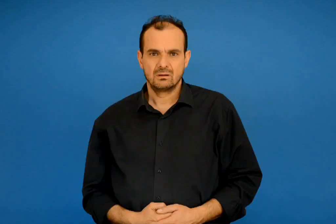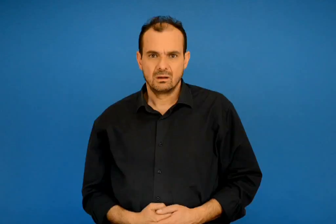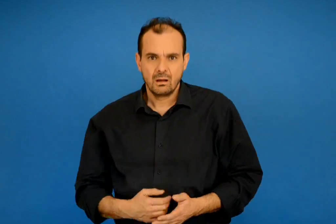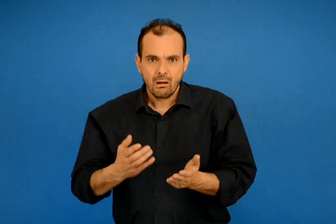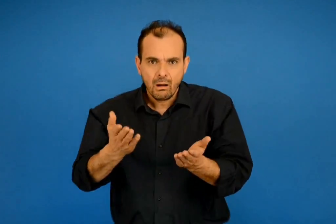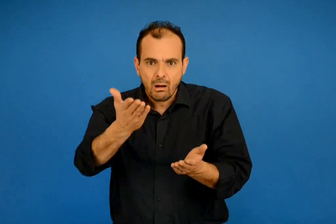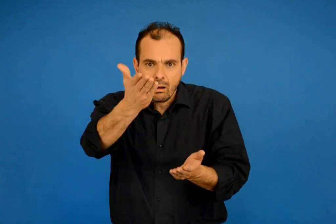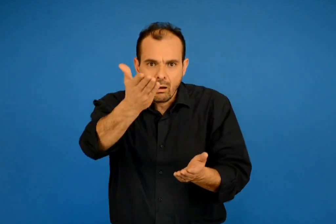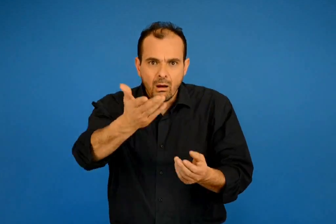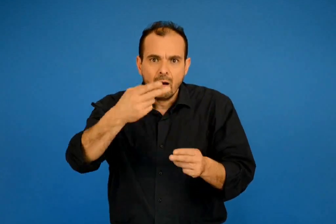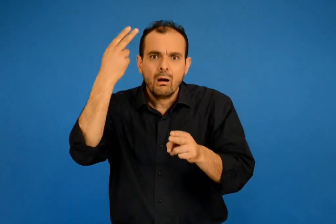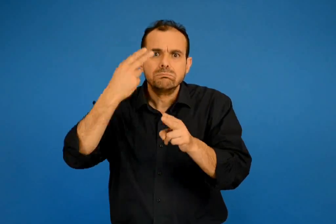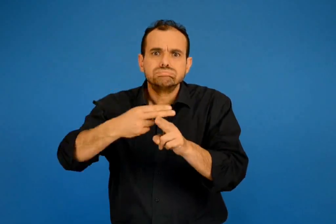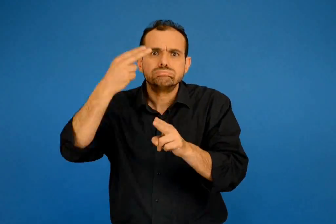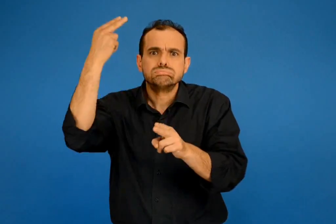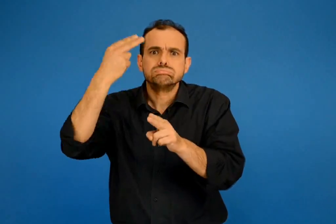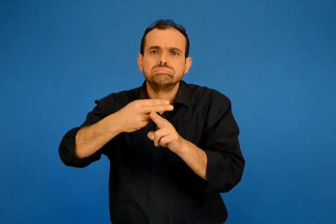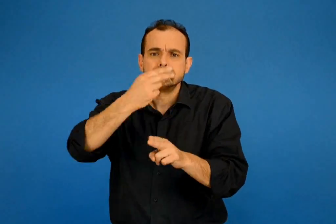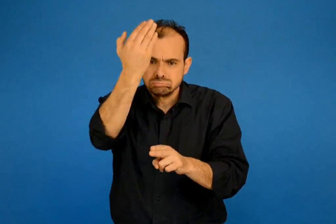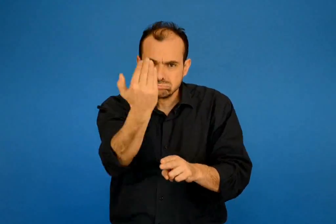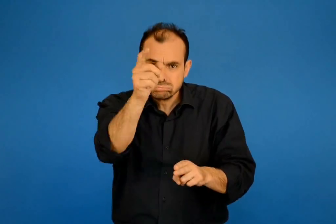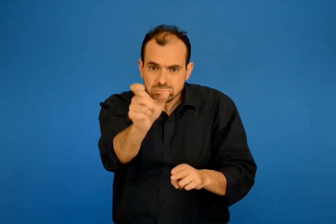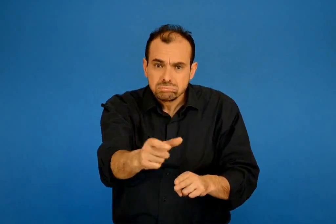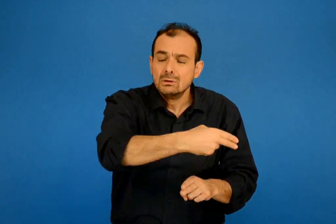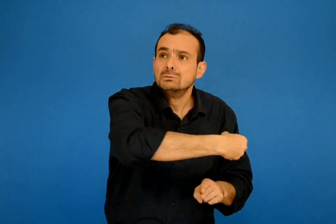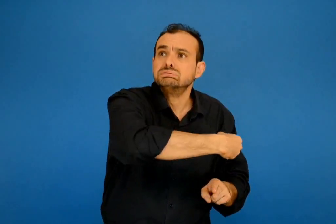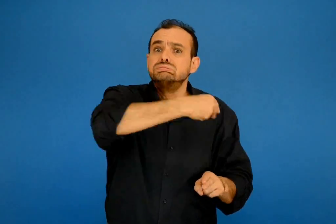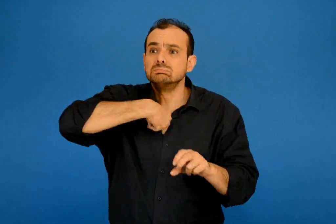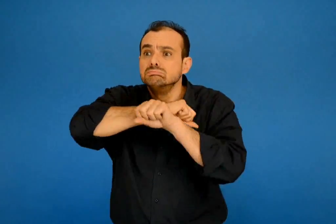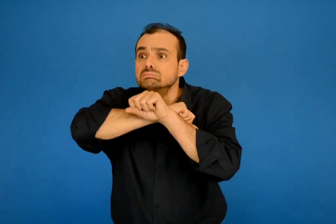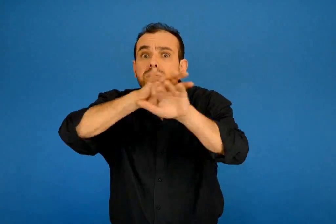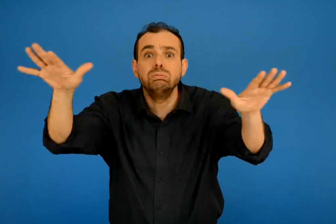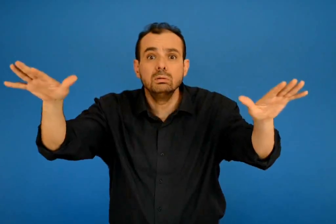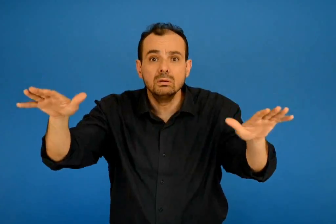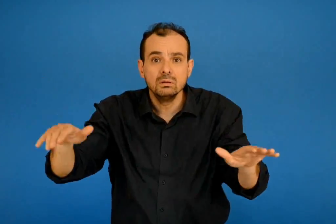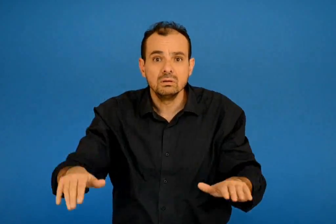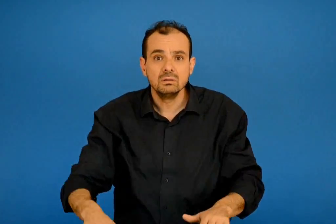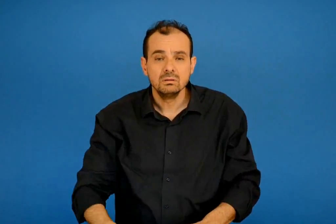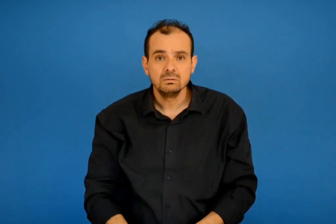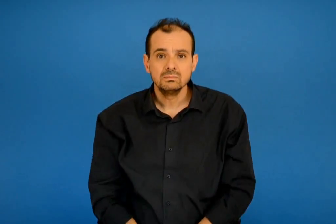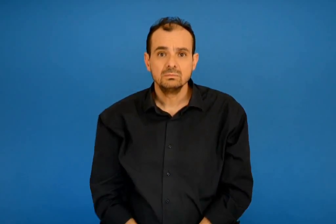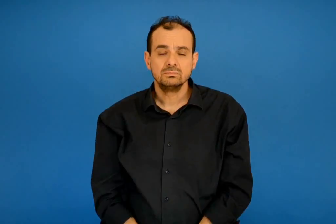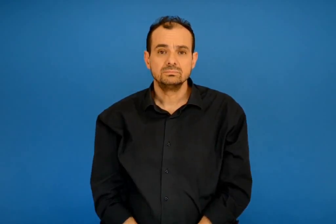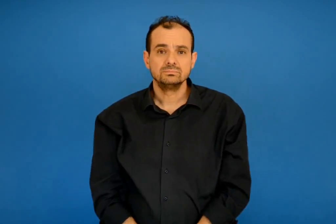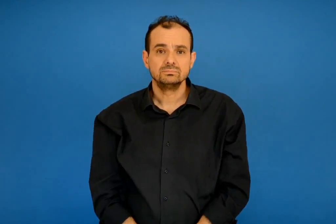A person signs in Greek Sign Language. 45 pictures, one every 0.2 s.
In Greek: θα σε κάνω πρώτη είδηση του είπε σοβαρά
